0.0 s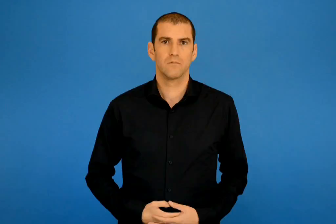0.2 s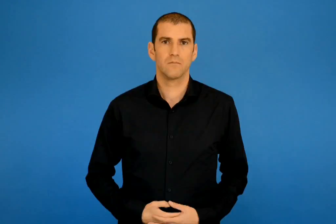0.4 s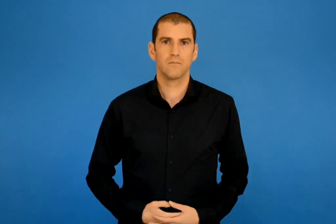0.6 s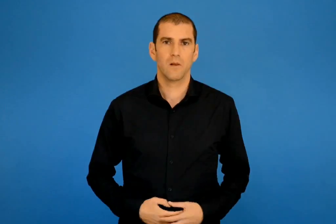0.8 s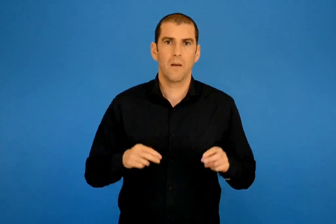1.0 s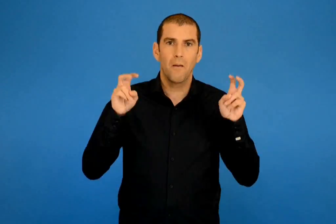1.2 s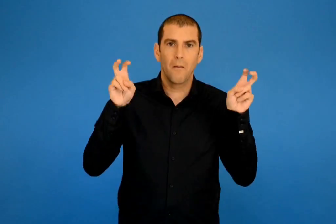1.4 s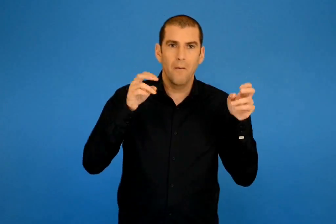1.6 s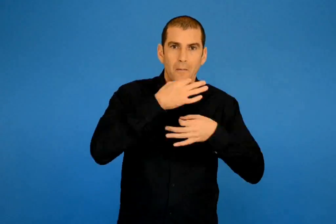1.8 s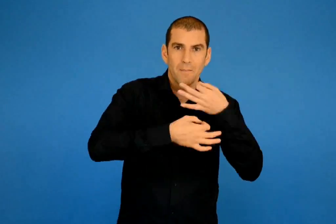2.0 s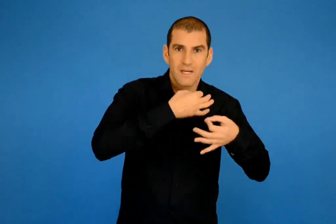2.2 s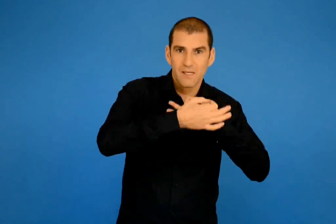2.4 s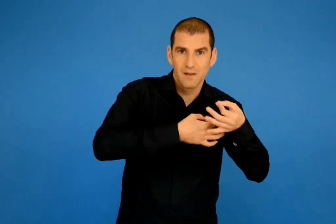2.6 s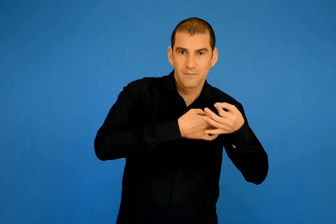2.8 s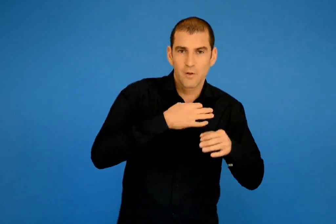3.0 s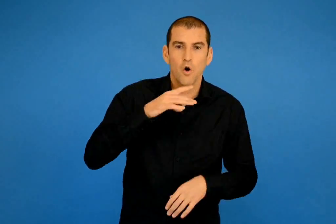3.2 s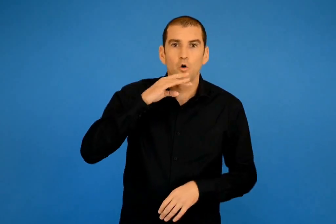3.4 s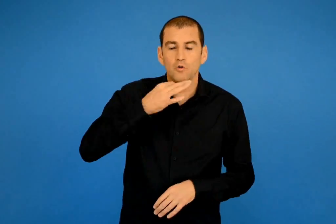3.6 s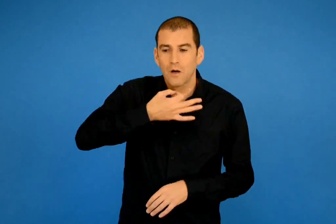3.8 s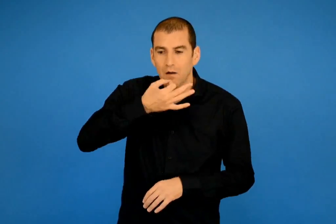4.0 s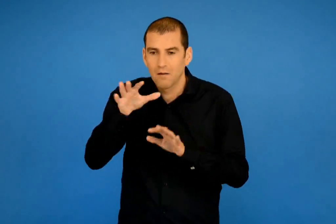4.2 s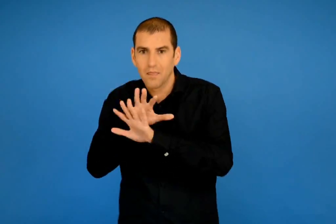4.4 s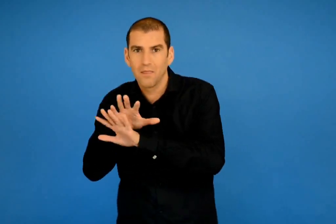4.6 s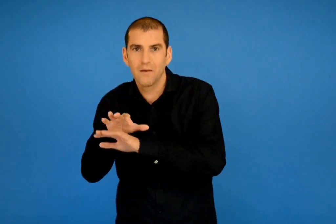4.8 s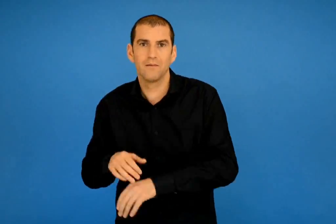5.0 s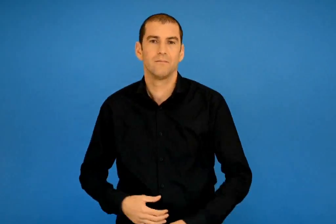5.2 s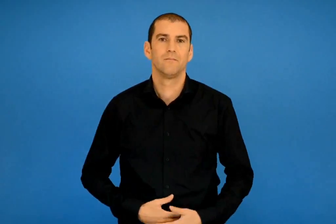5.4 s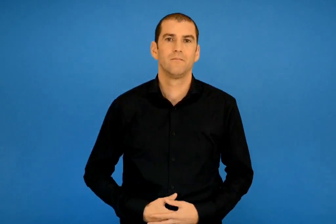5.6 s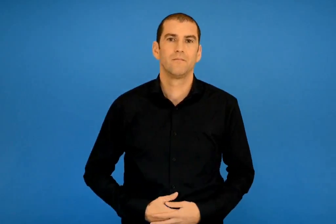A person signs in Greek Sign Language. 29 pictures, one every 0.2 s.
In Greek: παροιμίες γλωσσοδέτες
